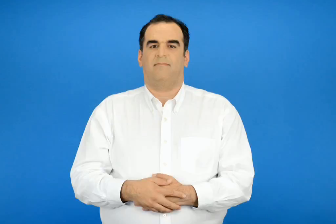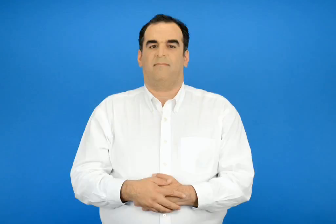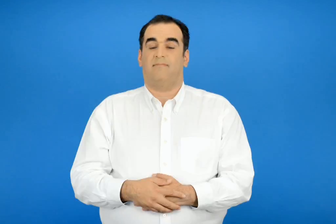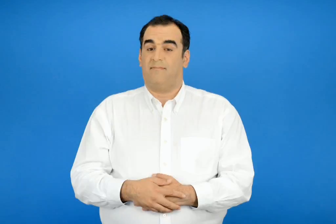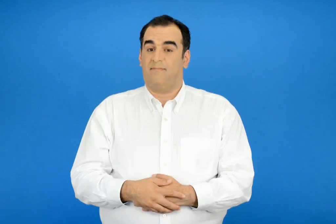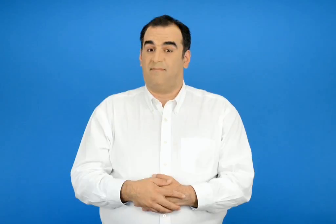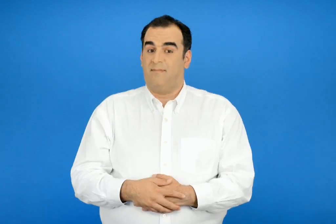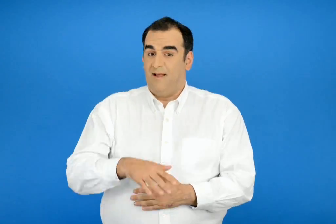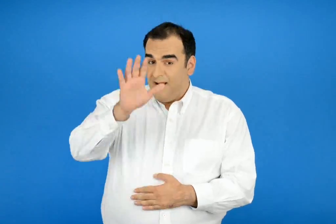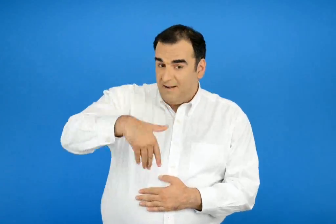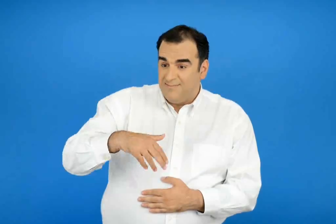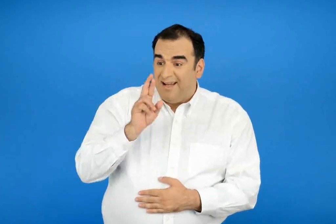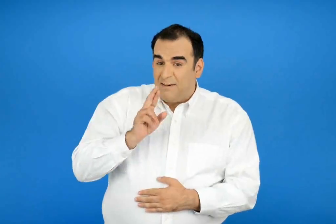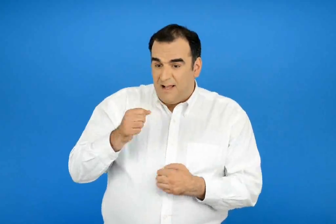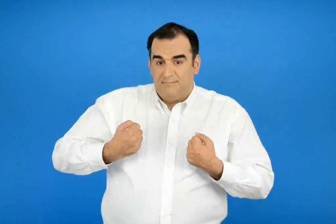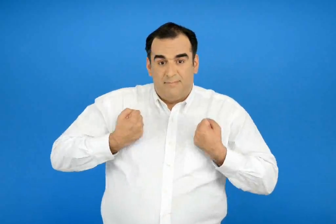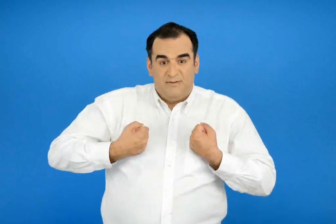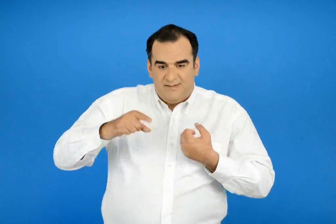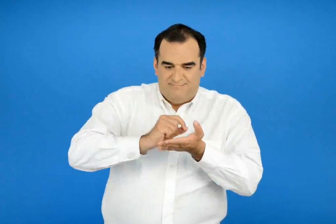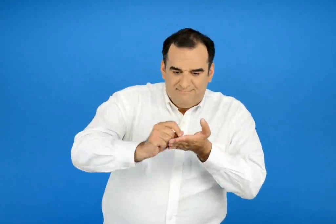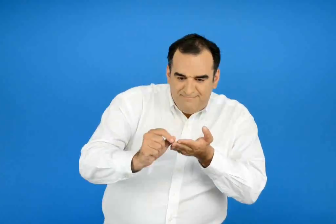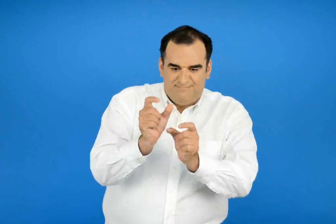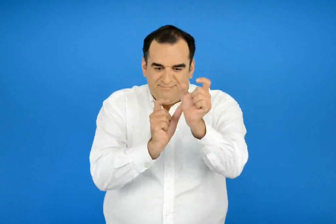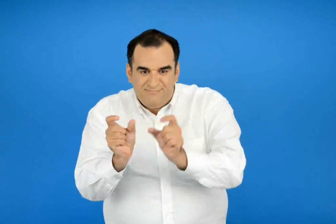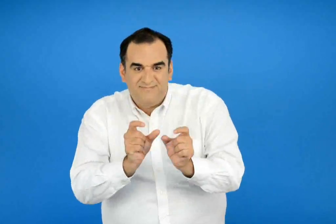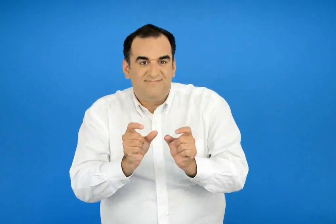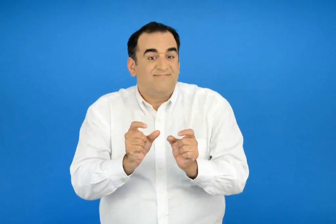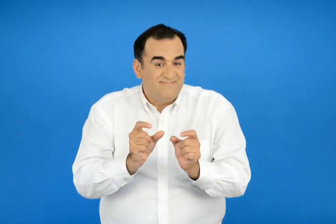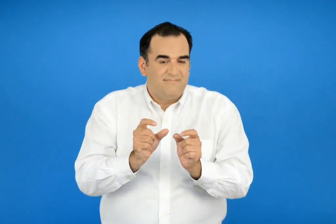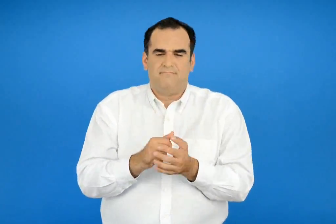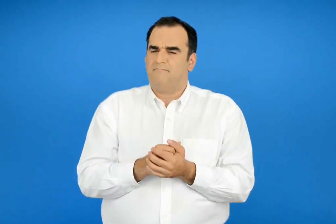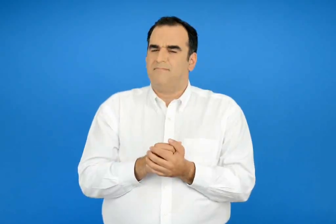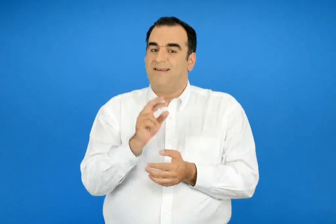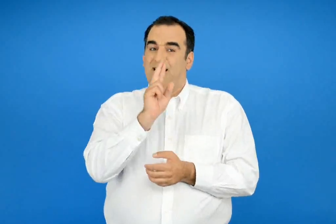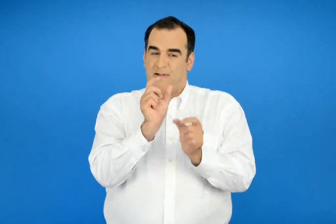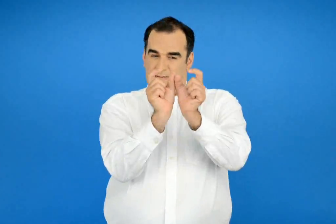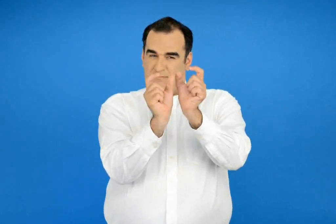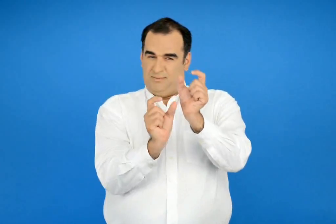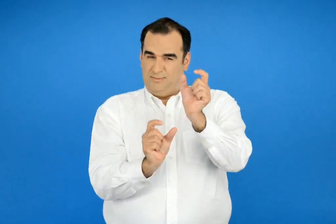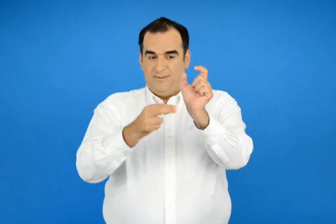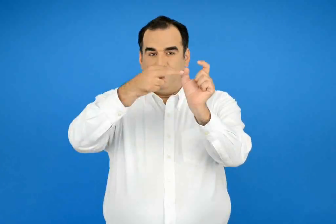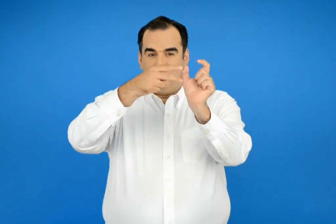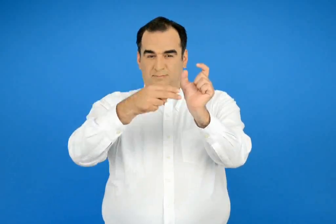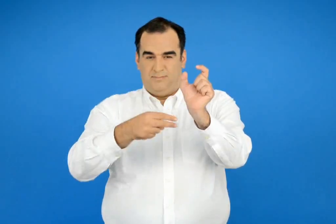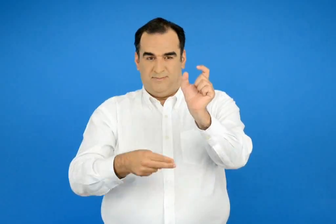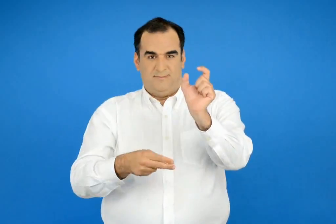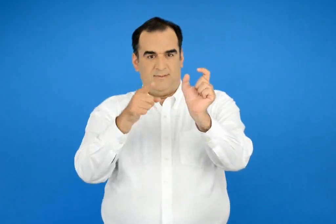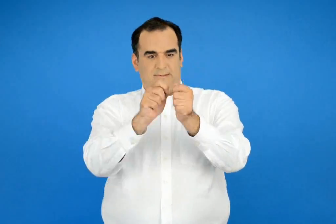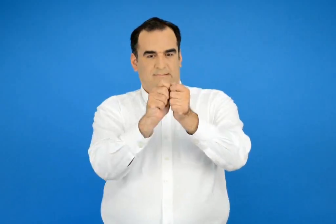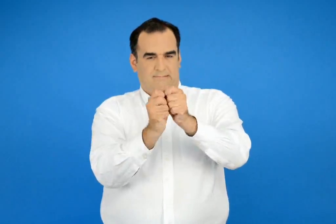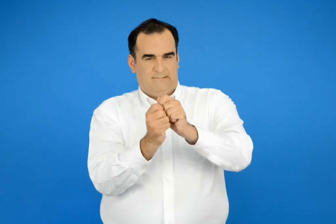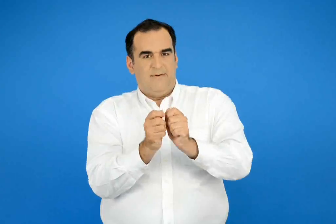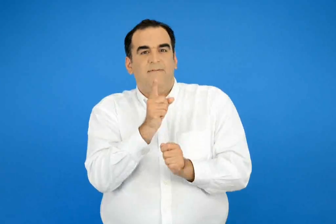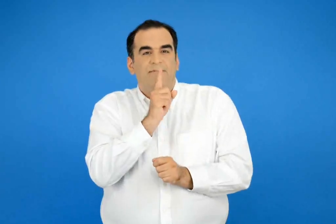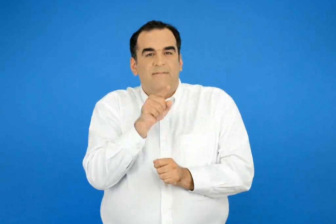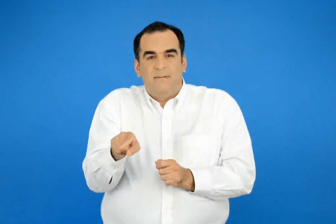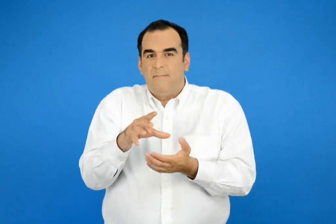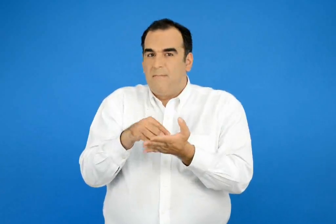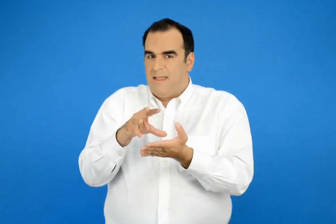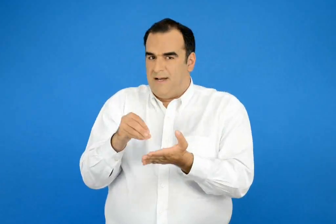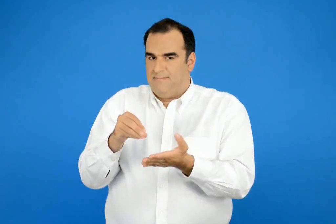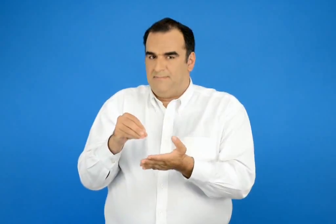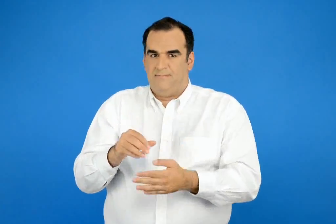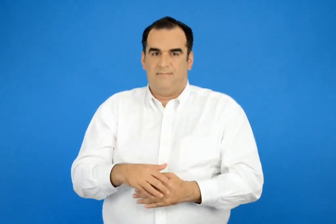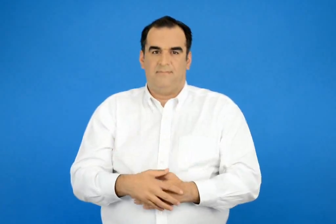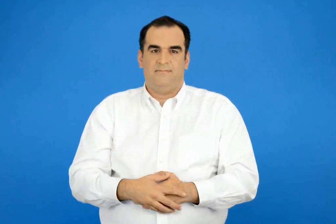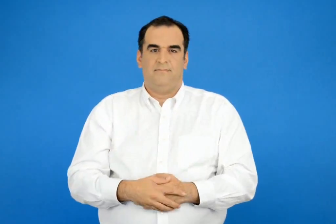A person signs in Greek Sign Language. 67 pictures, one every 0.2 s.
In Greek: έλα να παίξουμε με τα ρήματα άλλαξε τη μορφή των ρημάτων όπως στο παράδειγμα
